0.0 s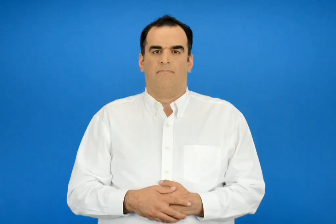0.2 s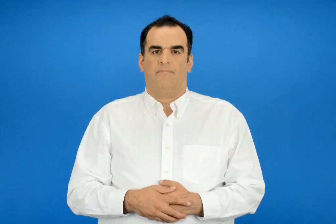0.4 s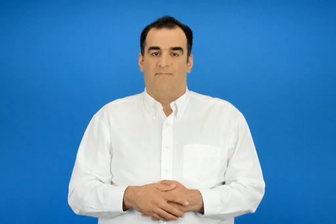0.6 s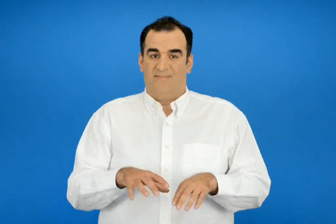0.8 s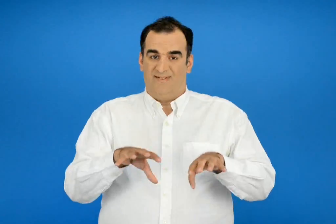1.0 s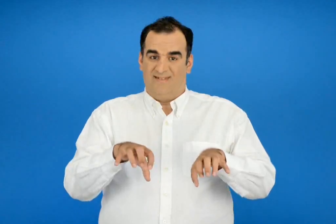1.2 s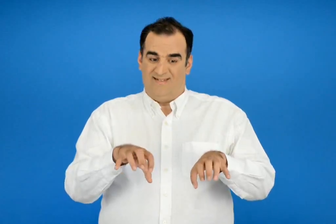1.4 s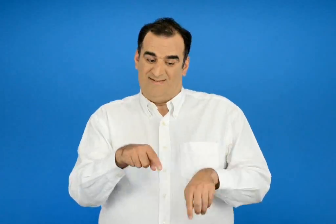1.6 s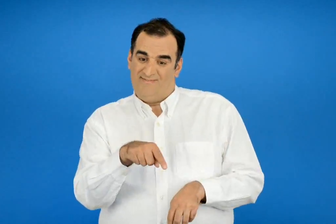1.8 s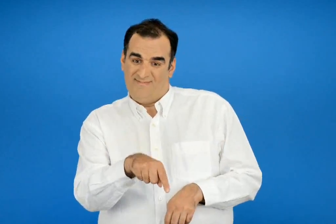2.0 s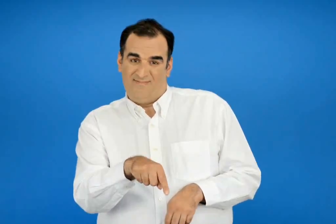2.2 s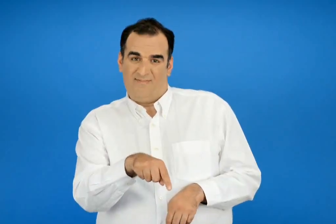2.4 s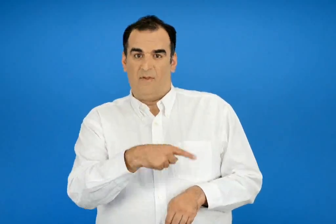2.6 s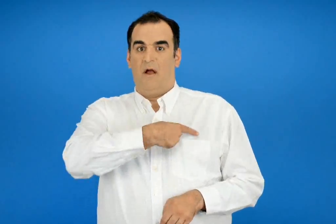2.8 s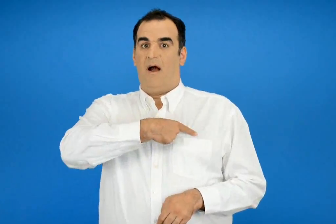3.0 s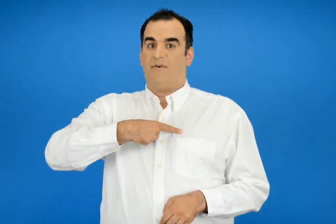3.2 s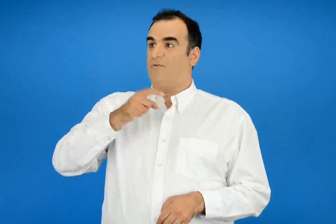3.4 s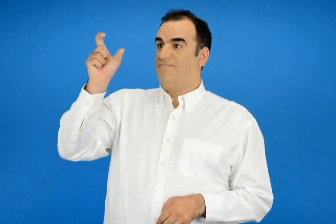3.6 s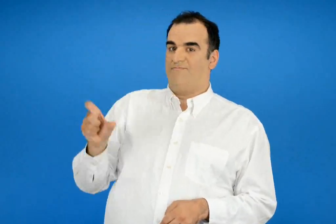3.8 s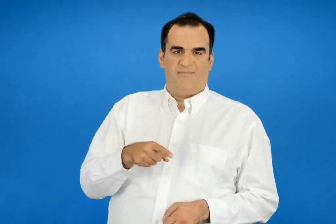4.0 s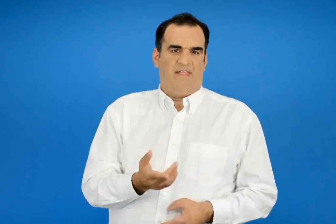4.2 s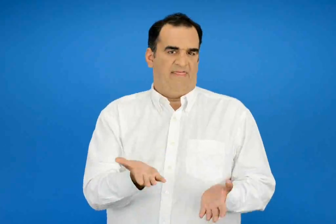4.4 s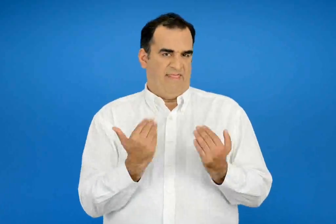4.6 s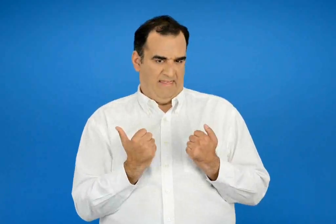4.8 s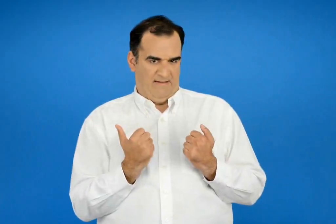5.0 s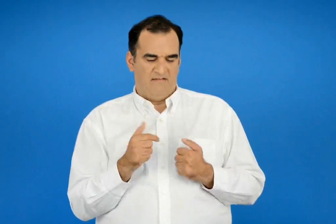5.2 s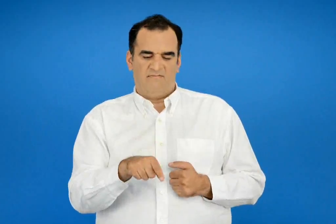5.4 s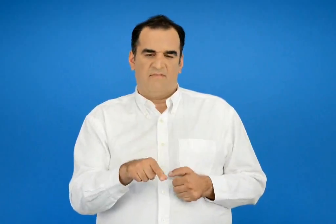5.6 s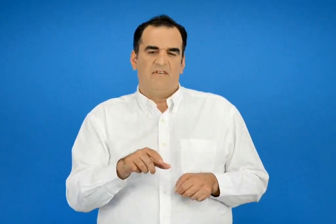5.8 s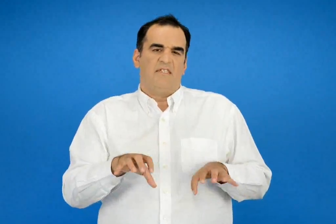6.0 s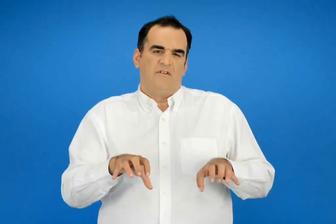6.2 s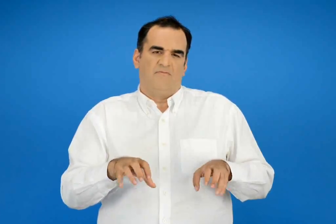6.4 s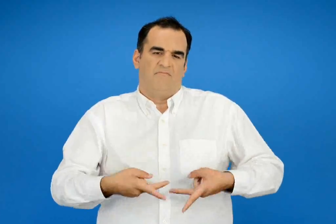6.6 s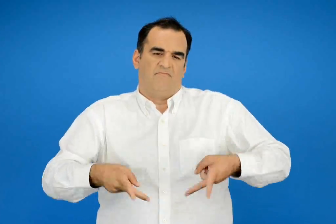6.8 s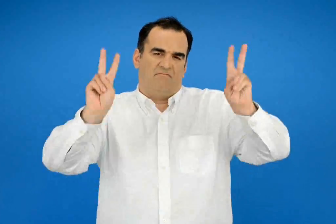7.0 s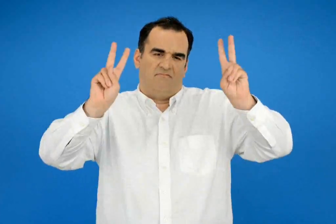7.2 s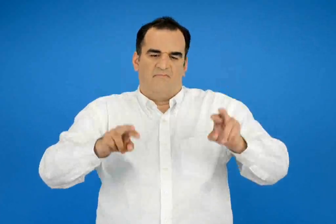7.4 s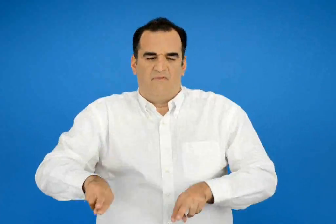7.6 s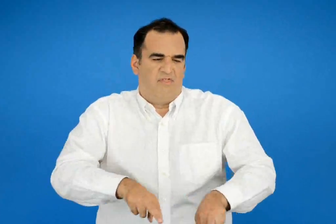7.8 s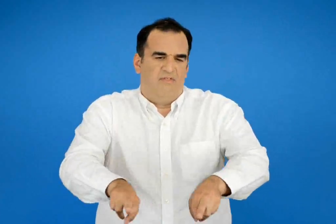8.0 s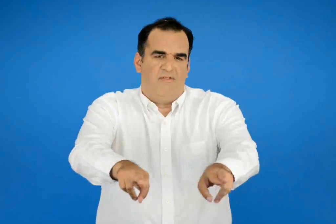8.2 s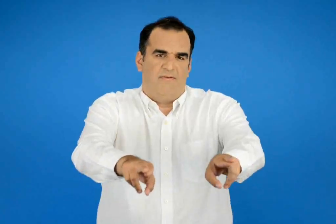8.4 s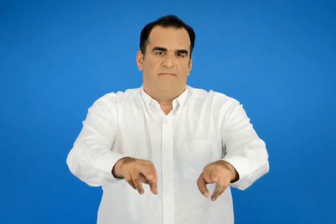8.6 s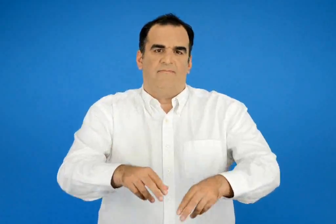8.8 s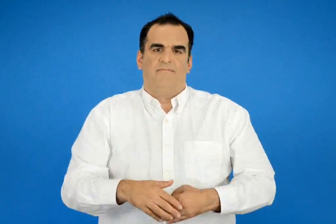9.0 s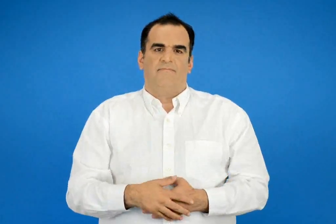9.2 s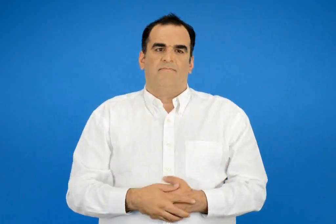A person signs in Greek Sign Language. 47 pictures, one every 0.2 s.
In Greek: αυτό το σκυλί δεν έχει αφεντικό είναι ένα αδέσποτο σκυλί
